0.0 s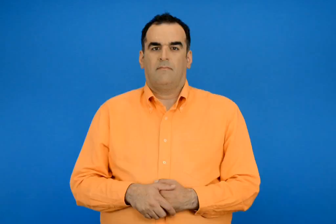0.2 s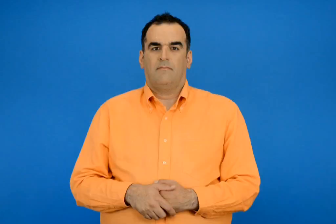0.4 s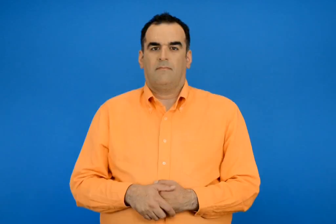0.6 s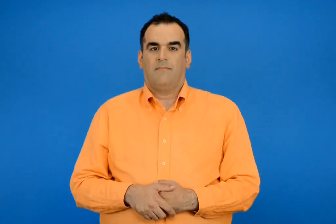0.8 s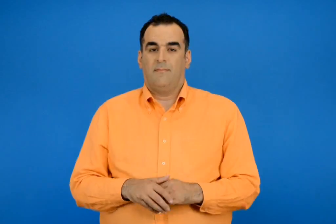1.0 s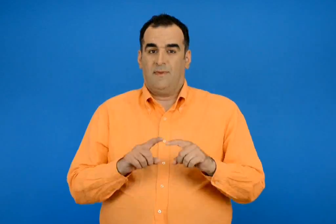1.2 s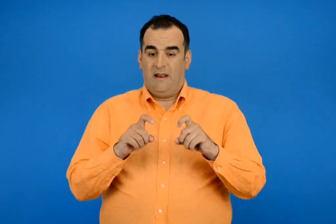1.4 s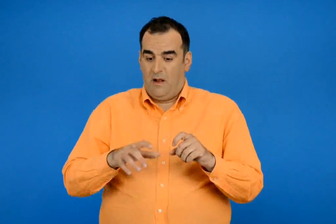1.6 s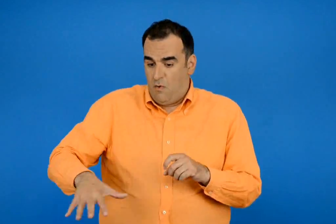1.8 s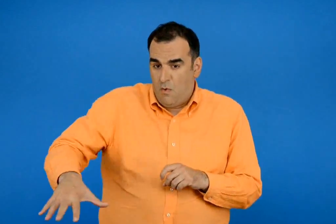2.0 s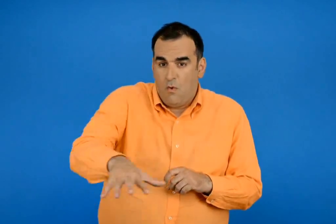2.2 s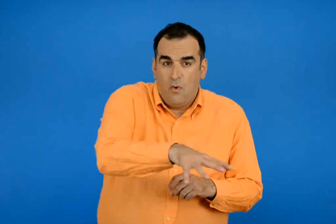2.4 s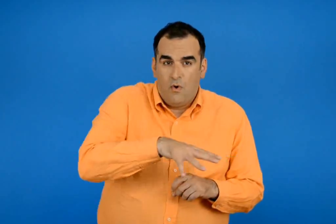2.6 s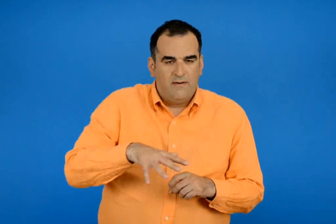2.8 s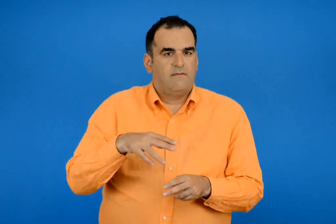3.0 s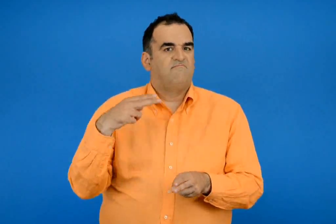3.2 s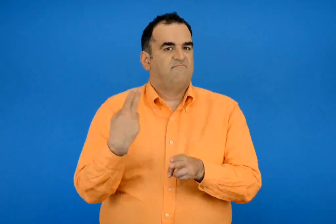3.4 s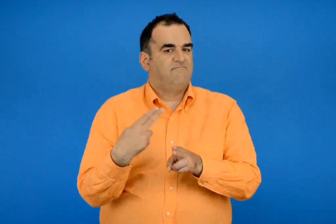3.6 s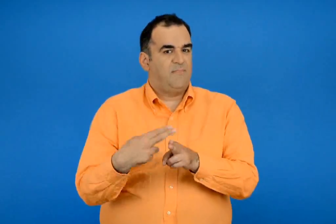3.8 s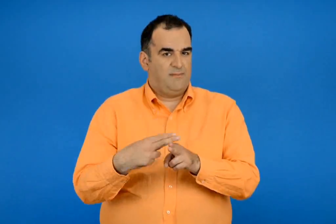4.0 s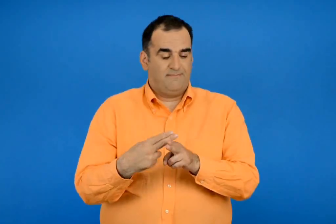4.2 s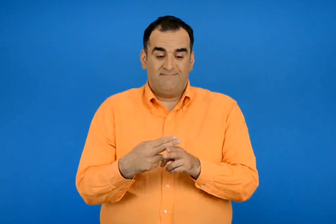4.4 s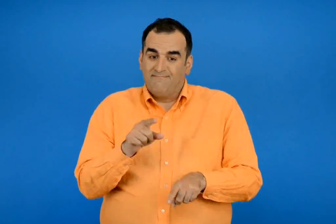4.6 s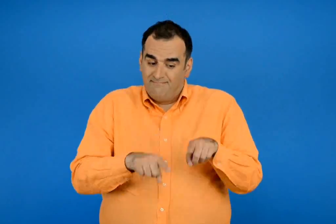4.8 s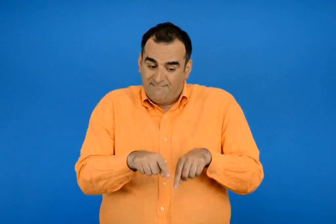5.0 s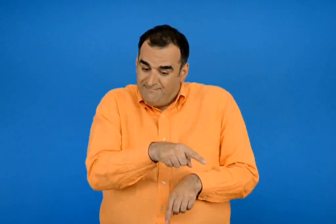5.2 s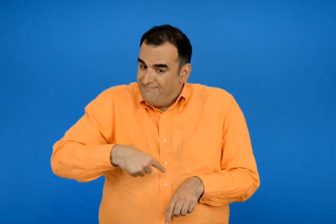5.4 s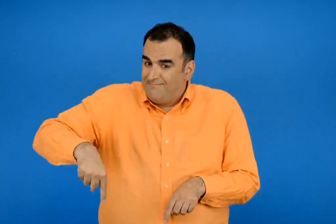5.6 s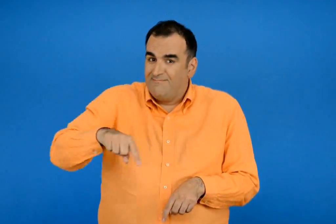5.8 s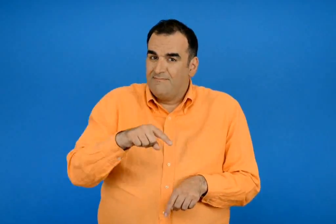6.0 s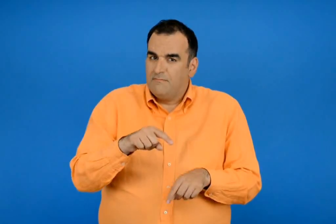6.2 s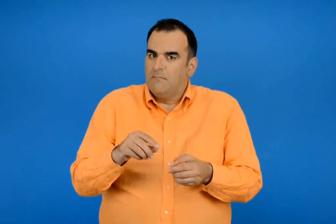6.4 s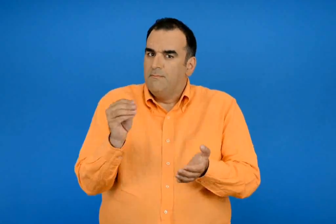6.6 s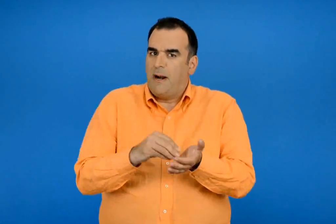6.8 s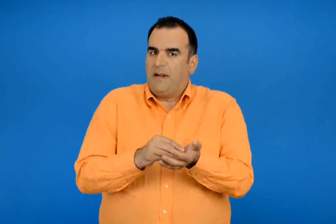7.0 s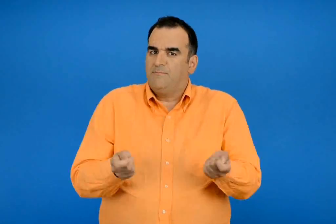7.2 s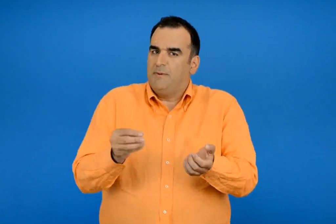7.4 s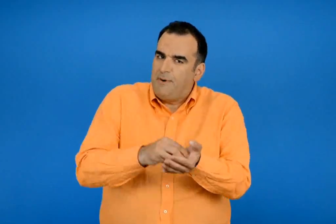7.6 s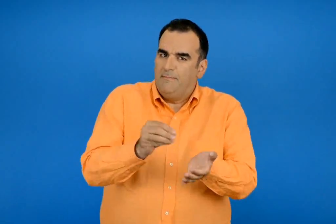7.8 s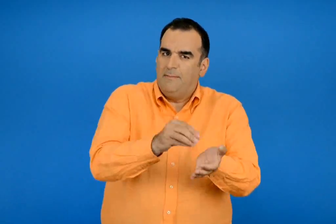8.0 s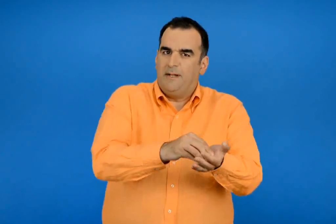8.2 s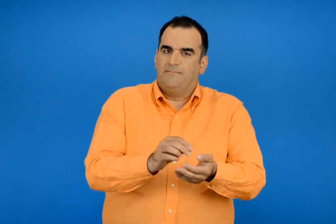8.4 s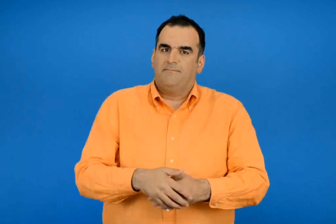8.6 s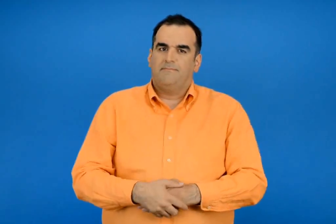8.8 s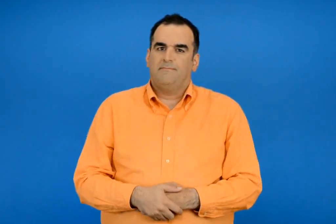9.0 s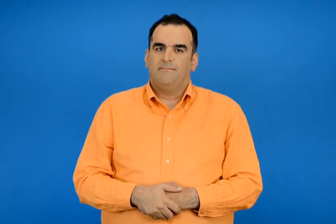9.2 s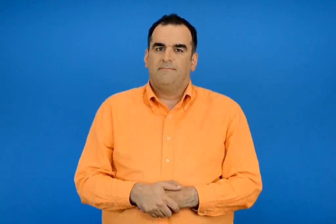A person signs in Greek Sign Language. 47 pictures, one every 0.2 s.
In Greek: όλα τα υλικά είναι πολύτιμα κάποια από αυτά μπορούν να ξαναχρησιμοποιηθούν
